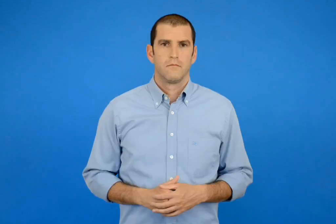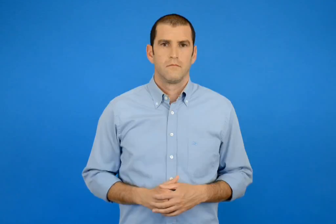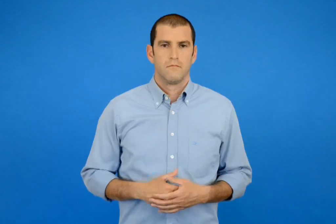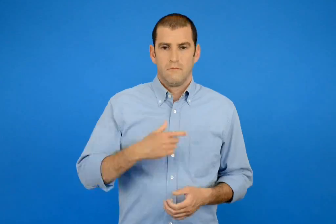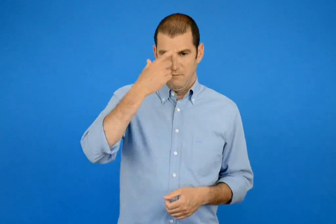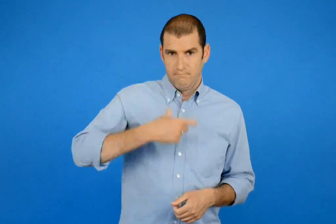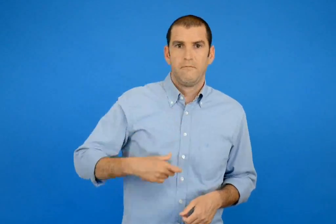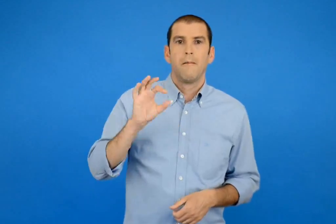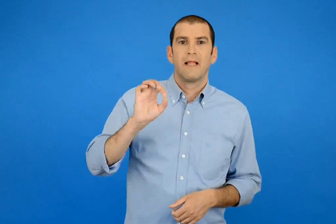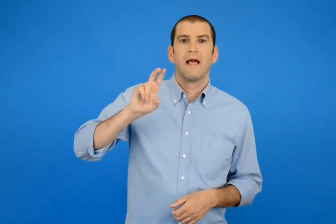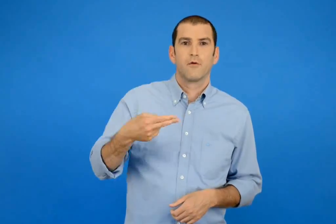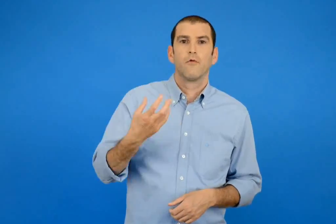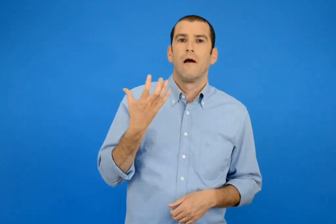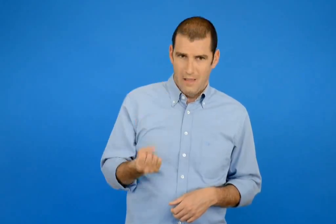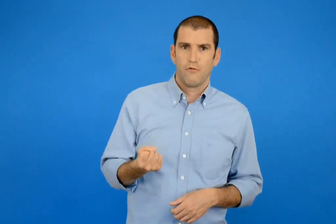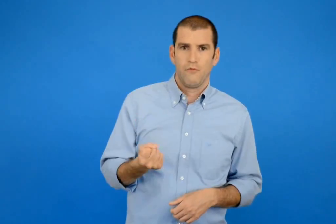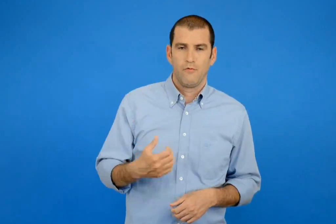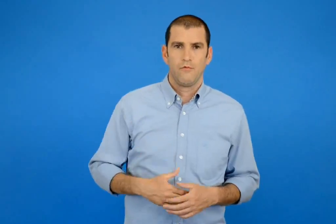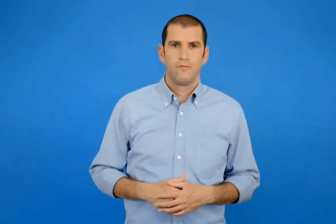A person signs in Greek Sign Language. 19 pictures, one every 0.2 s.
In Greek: έχω 50 €
